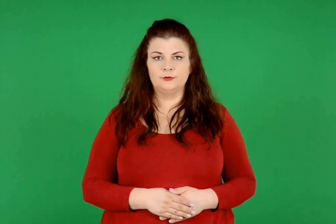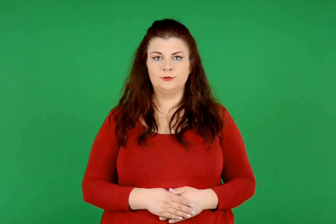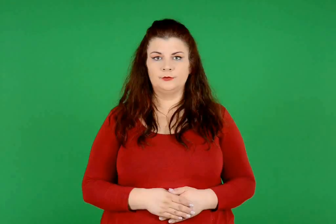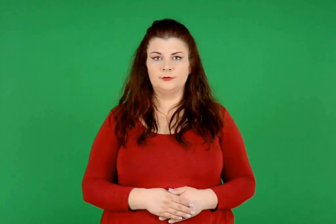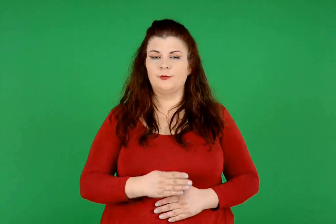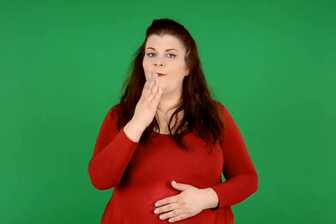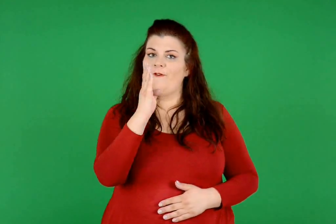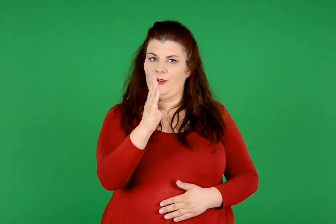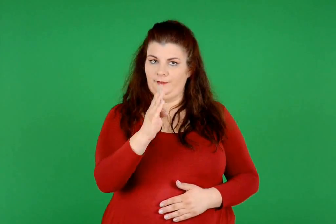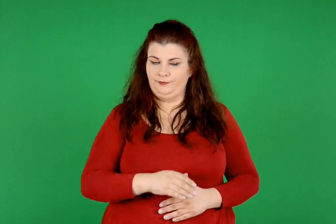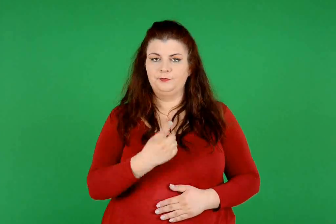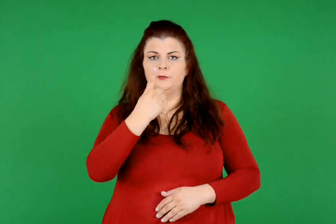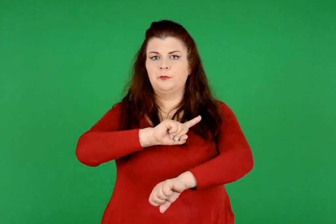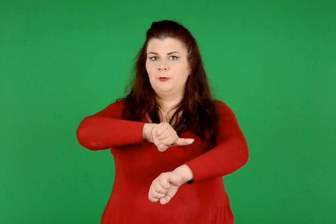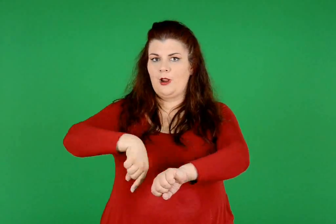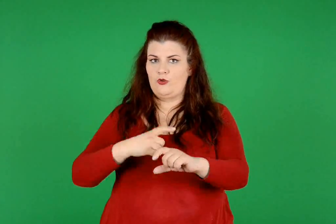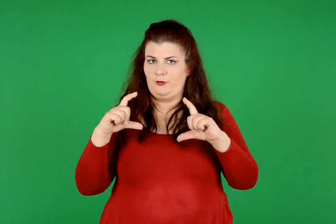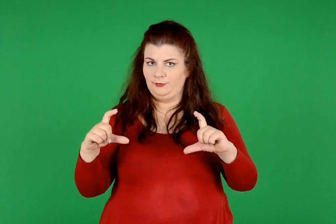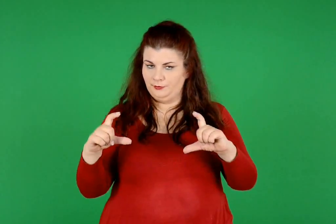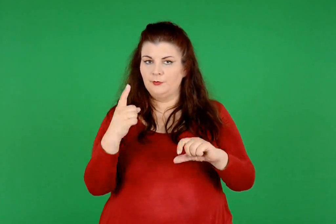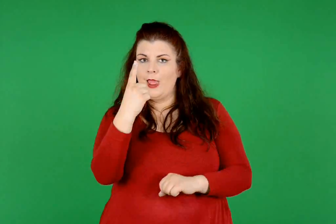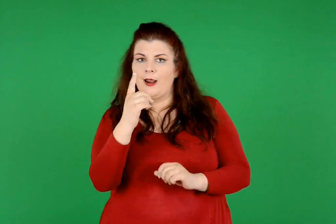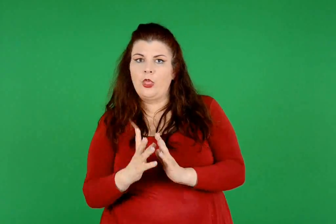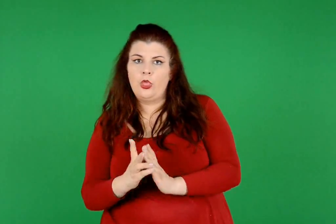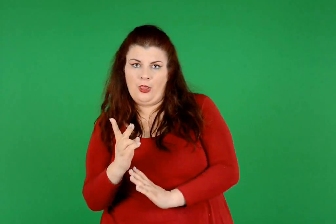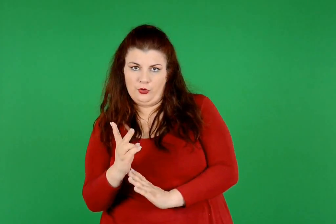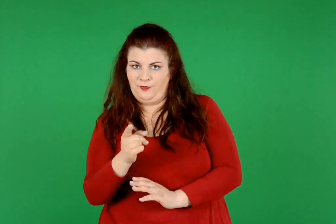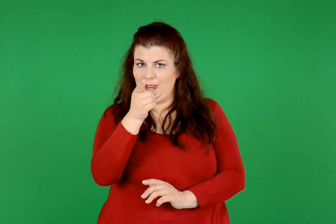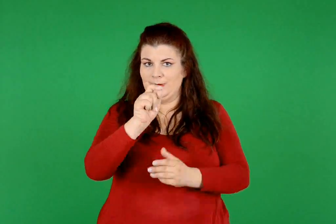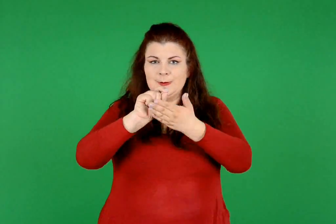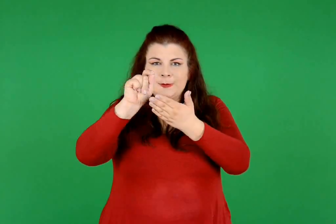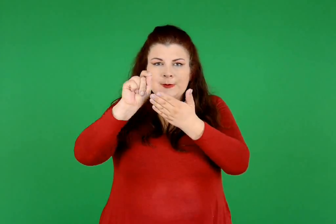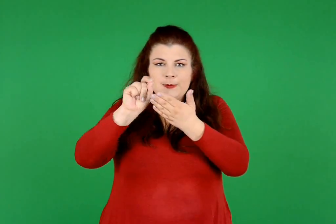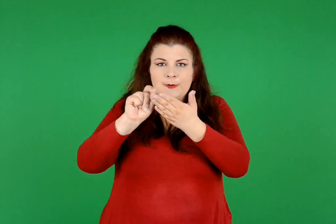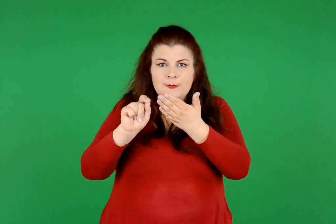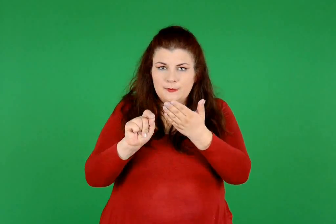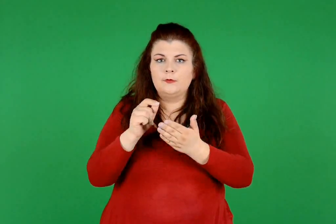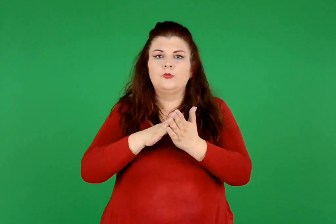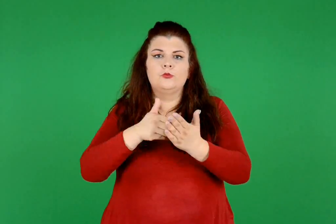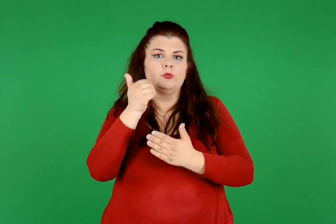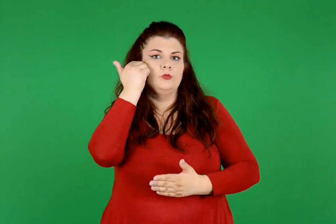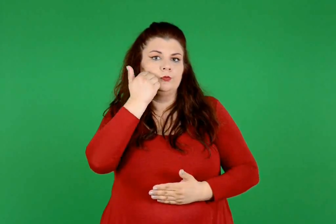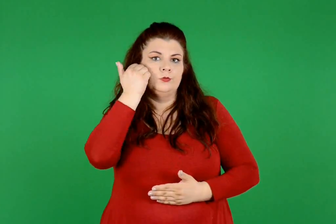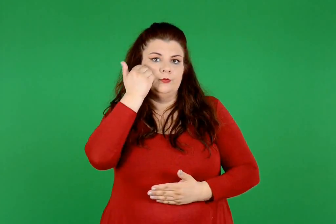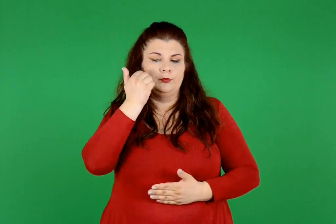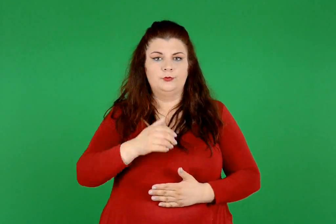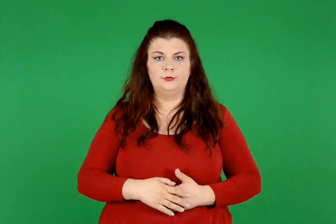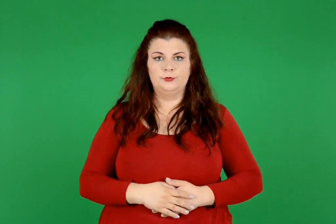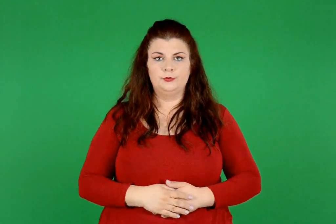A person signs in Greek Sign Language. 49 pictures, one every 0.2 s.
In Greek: β χρωμάτισε με κόκκινο στην επιφάνεια του ρολογιού το 1/12 της ώρας
